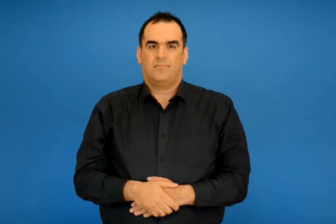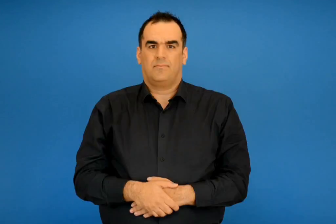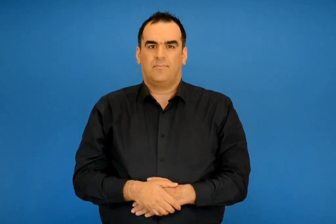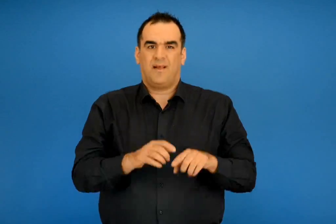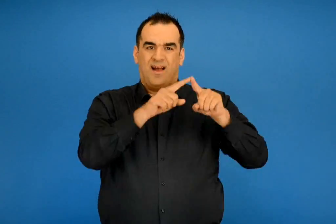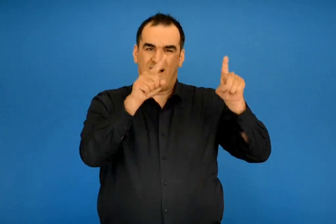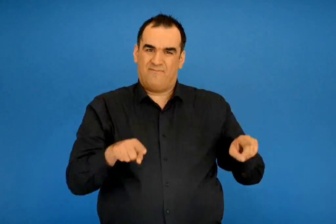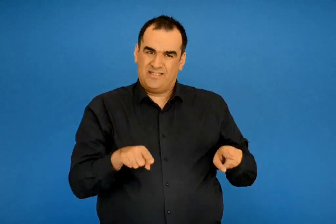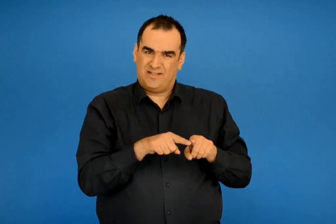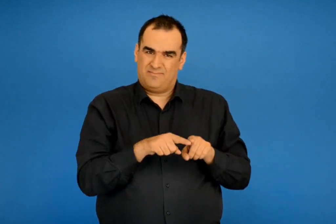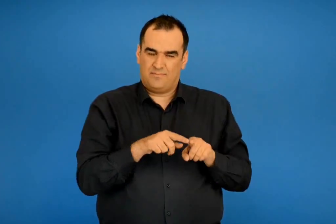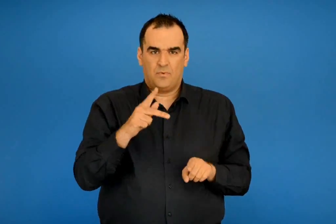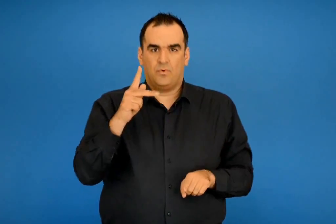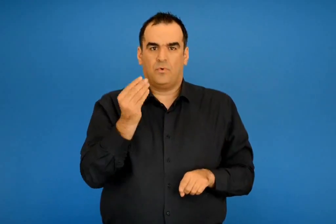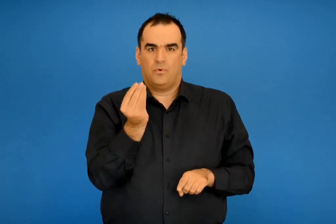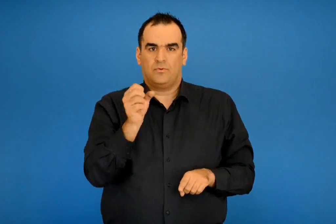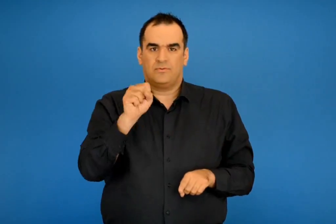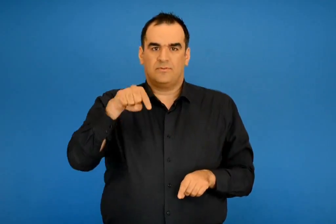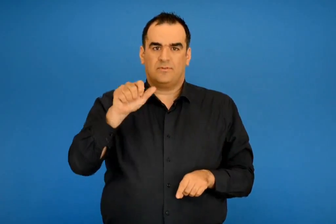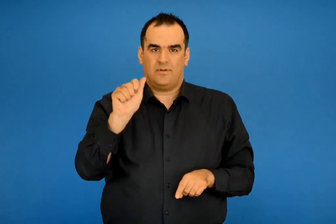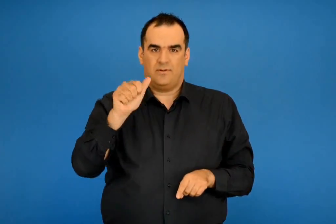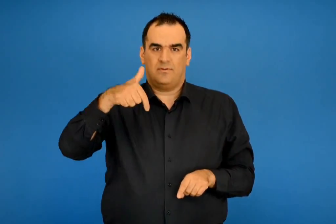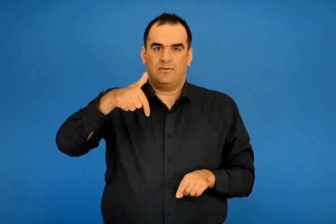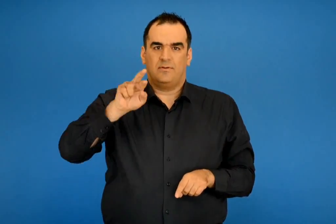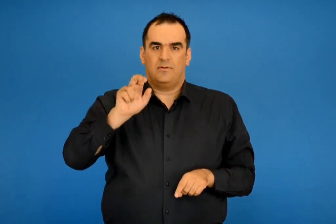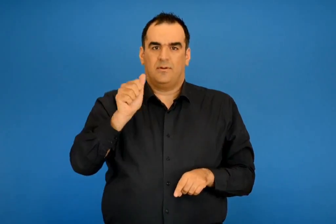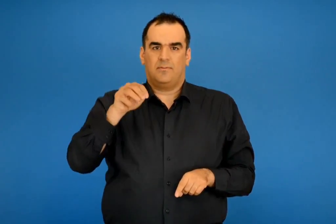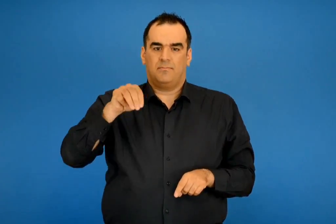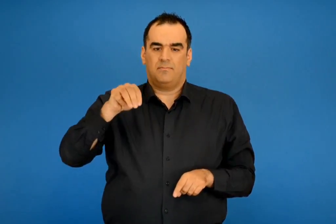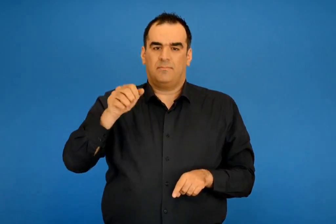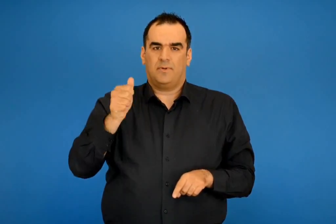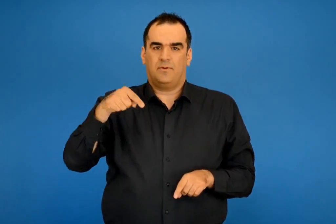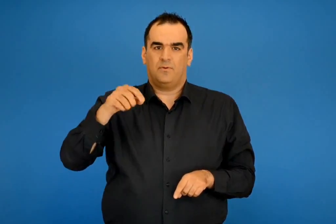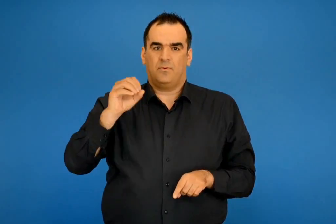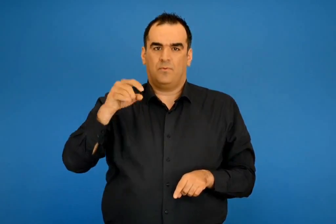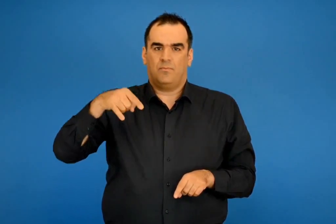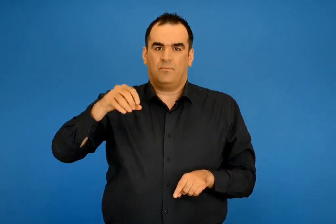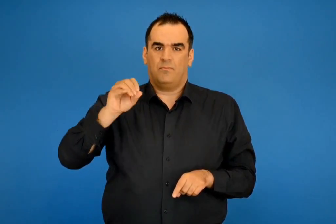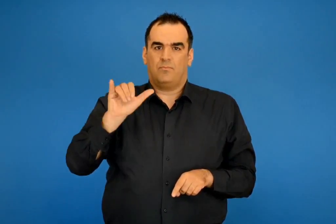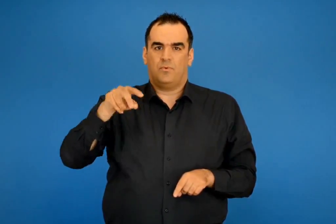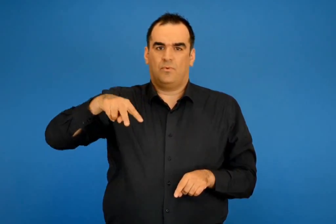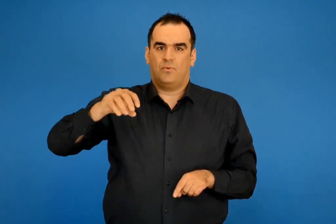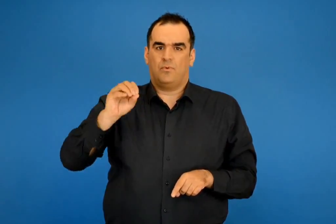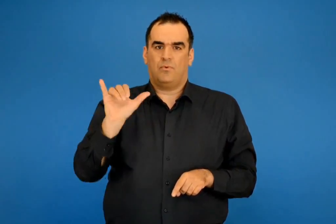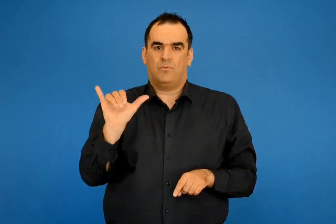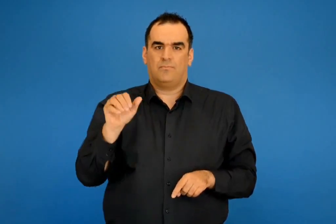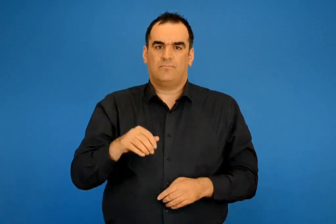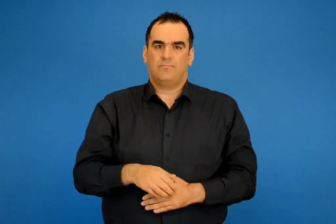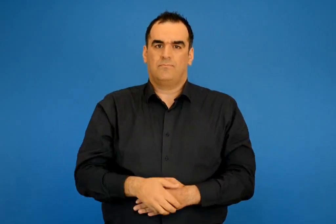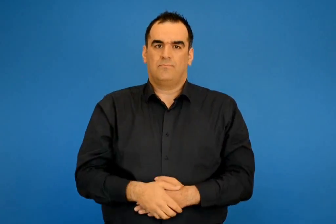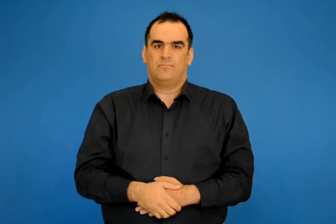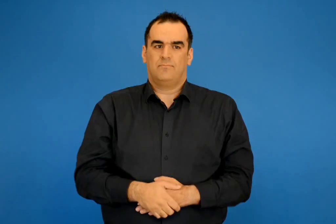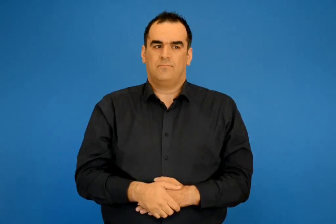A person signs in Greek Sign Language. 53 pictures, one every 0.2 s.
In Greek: αφίσα του κώστα γραμματόπουλου
